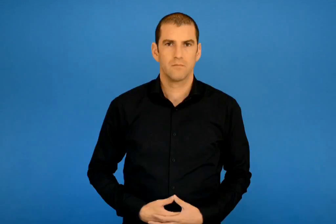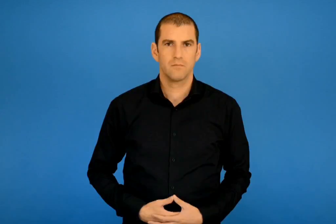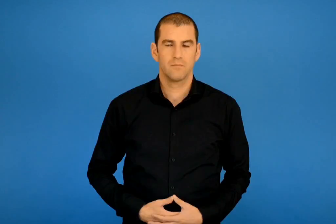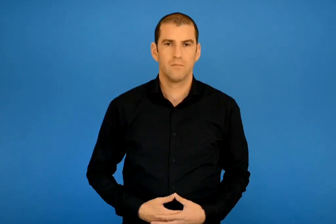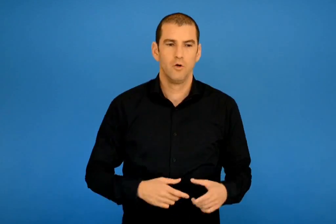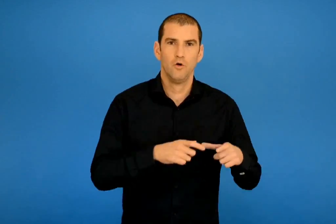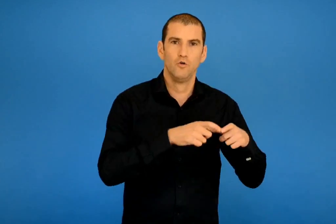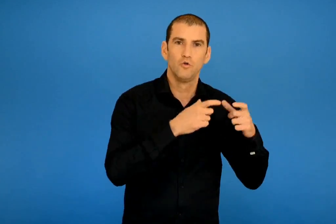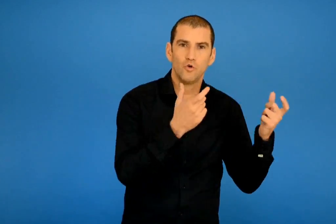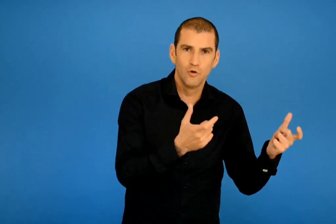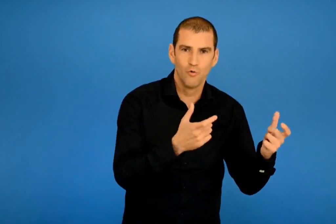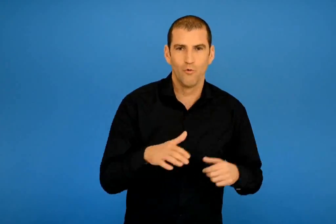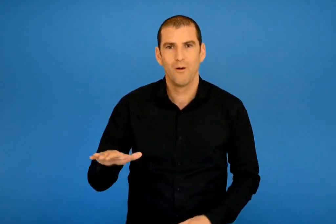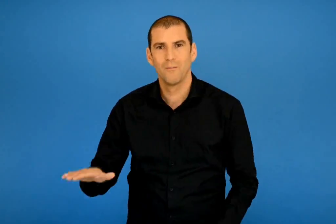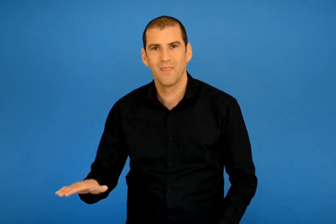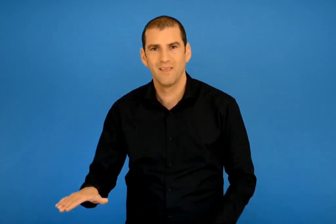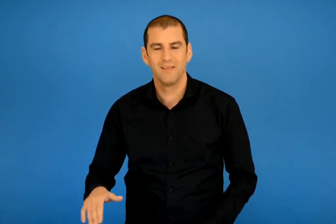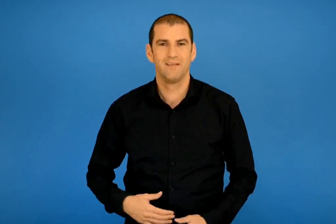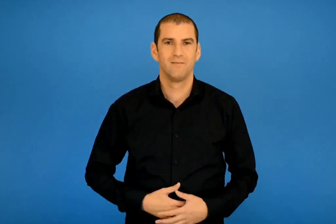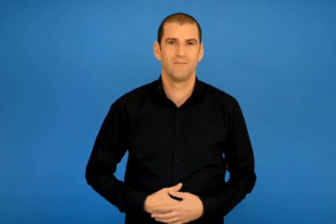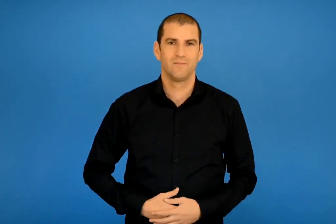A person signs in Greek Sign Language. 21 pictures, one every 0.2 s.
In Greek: σχολείο και παιδί
